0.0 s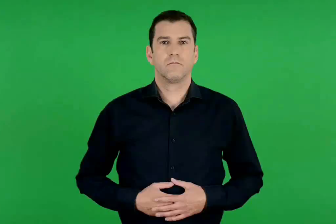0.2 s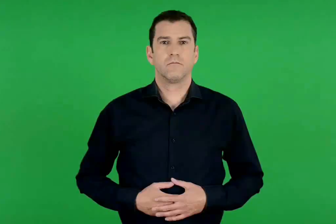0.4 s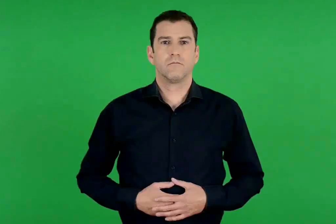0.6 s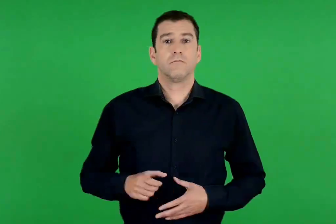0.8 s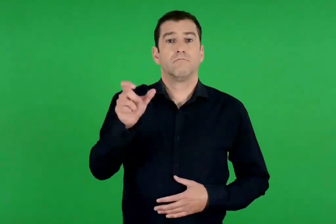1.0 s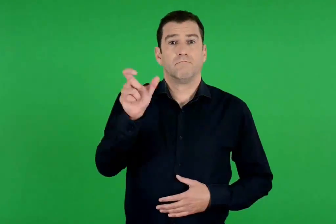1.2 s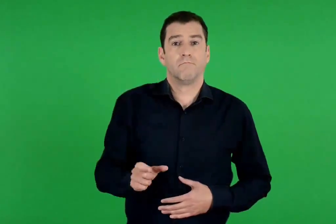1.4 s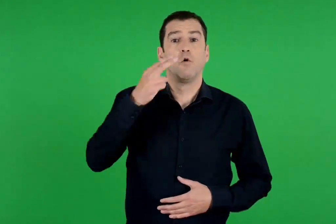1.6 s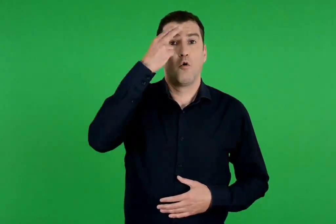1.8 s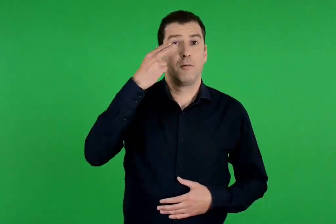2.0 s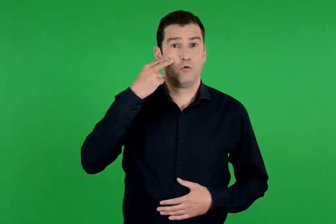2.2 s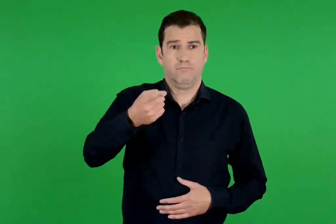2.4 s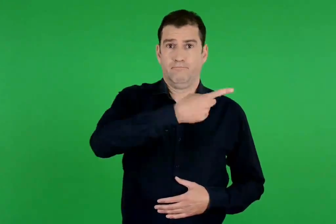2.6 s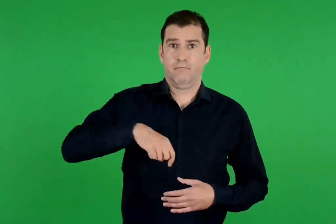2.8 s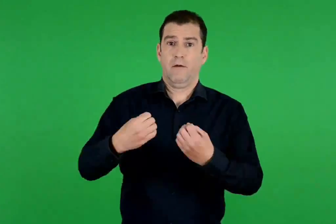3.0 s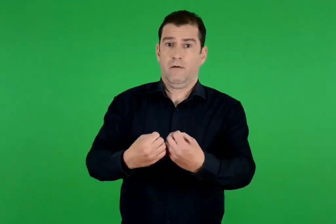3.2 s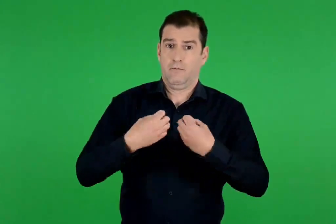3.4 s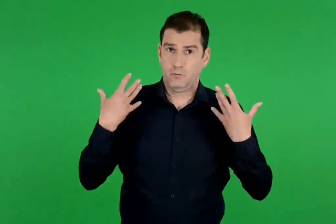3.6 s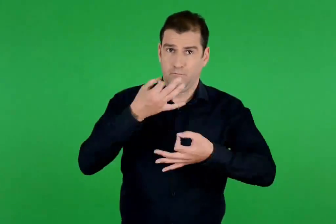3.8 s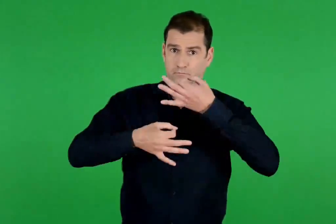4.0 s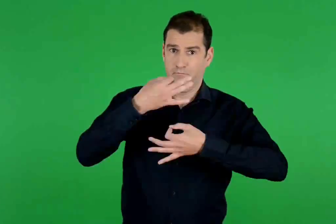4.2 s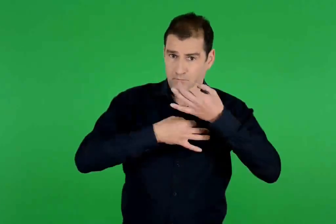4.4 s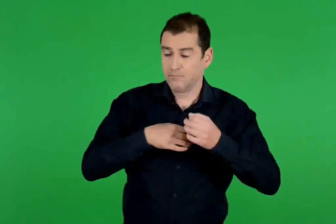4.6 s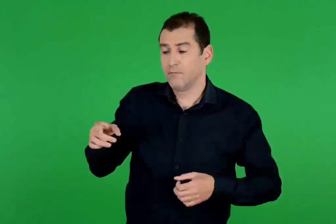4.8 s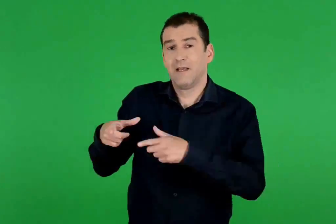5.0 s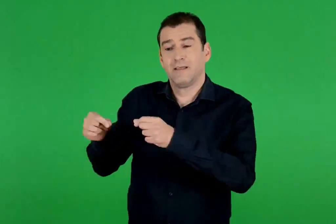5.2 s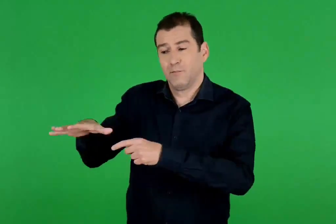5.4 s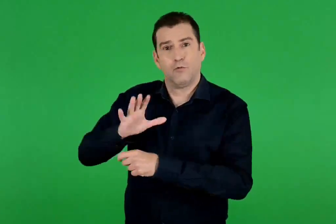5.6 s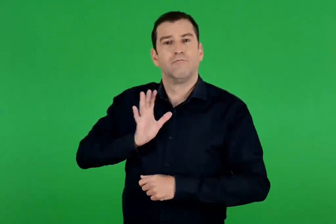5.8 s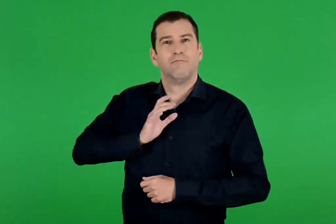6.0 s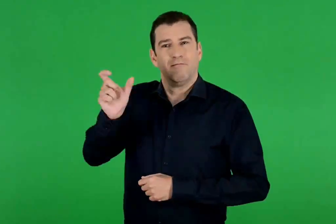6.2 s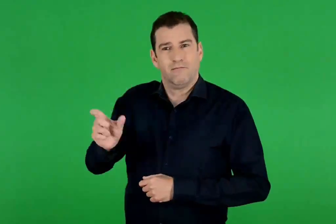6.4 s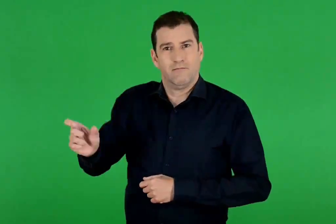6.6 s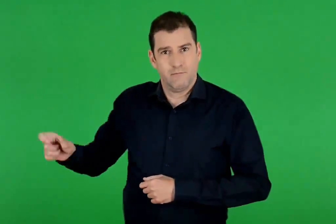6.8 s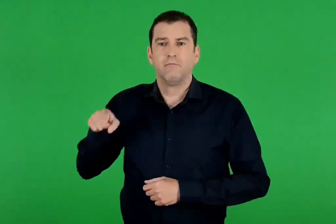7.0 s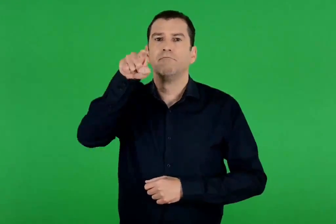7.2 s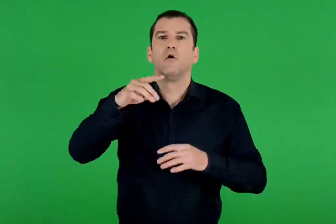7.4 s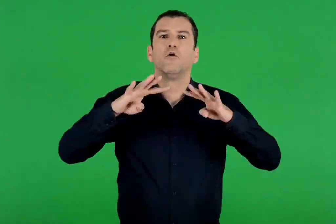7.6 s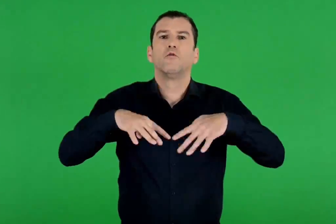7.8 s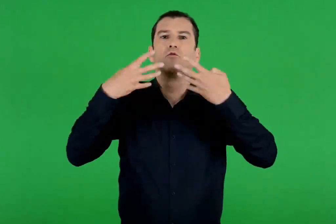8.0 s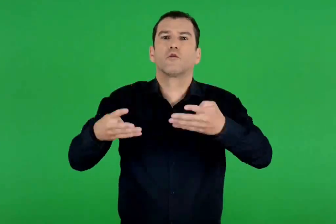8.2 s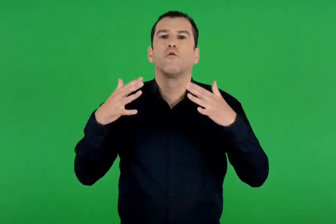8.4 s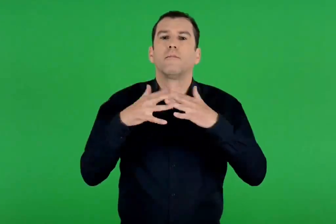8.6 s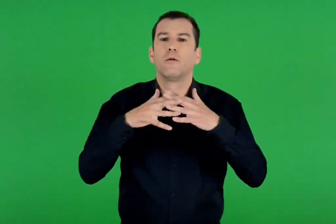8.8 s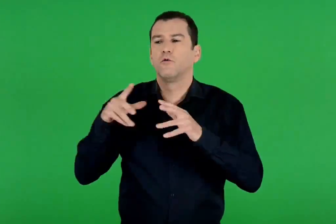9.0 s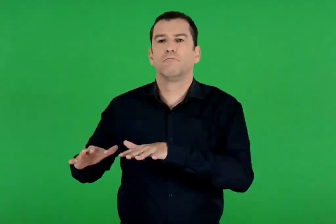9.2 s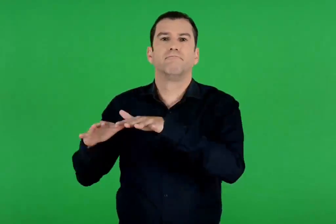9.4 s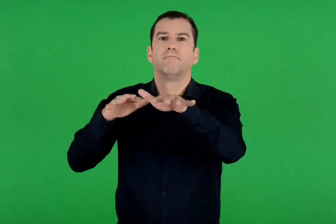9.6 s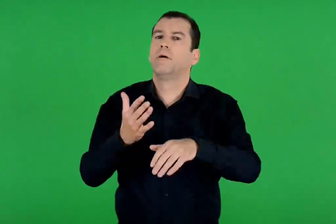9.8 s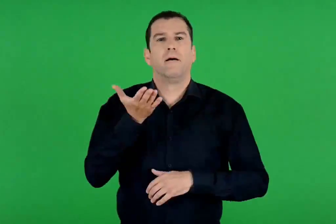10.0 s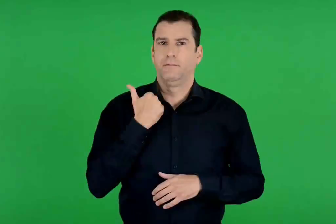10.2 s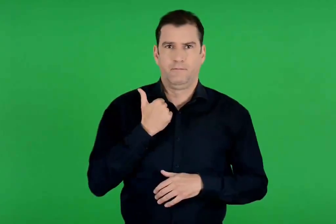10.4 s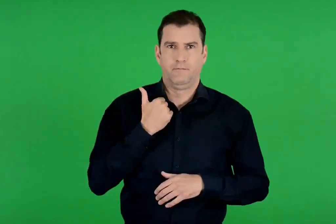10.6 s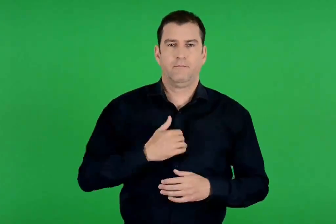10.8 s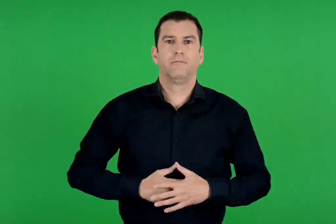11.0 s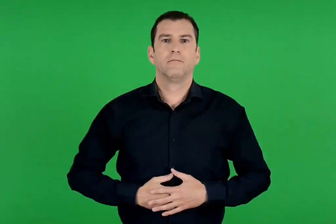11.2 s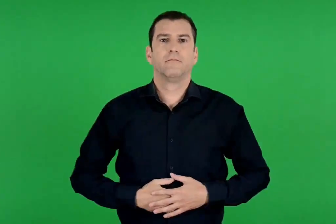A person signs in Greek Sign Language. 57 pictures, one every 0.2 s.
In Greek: ο όμηρος μας πληροφορεί ότι οι κάτοικοι της κύπρου δεν πήραν μέρος στον τρωικό πόλεμο
